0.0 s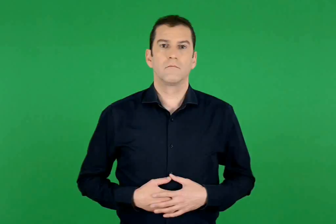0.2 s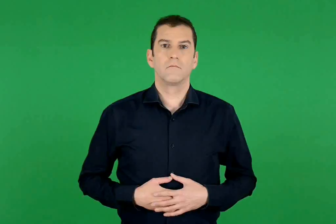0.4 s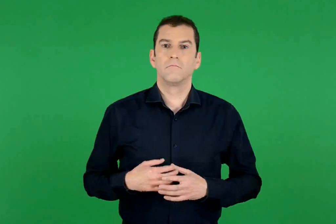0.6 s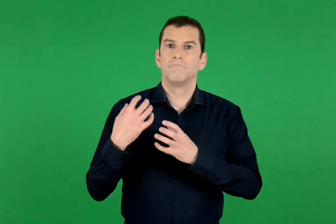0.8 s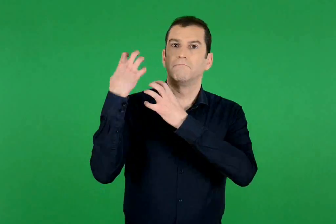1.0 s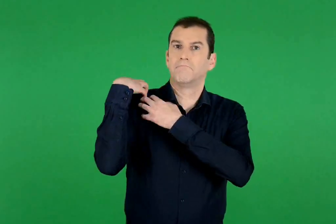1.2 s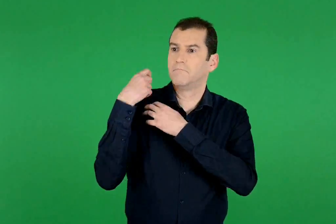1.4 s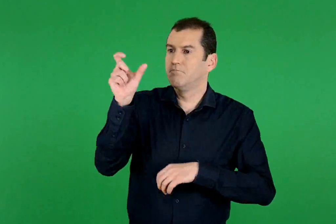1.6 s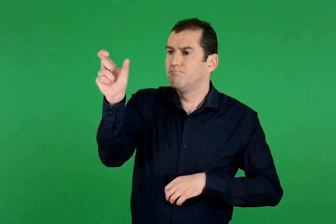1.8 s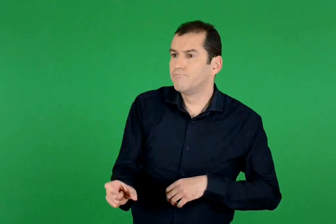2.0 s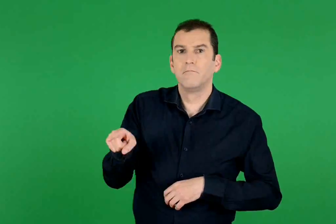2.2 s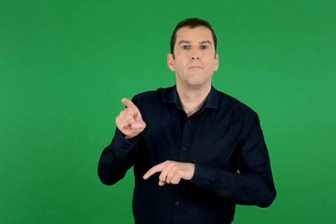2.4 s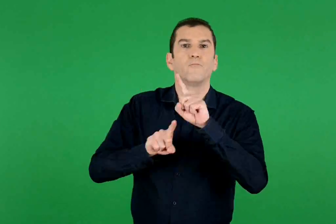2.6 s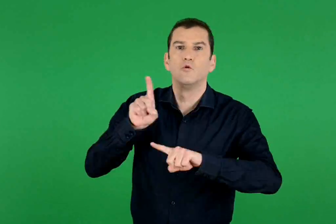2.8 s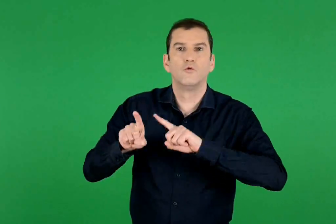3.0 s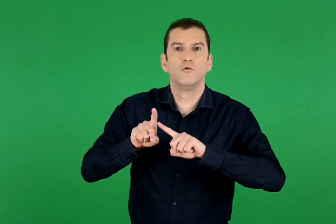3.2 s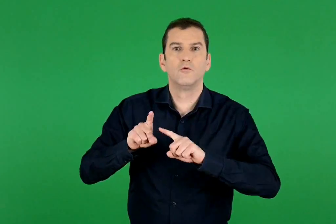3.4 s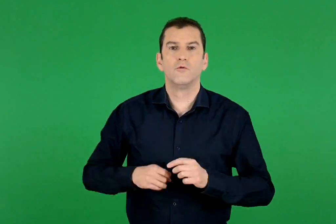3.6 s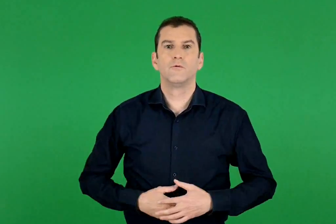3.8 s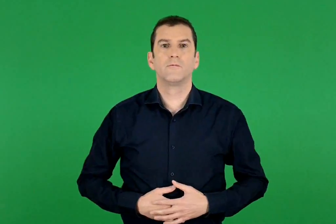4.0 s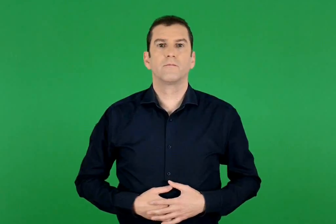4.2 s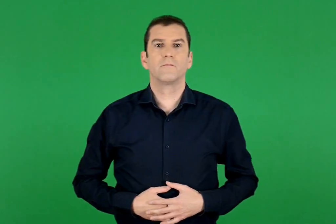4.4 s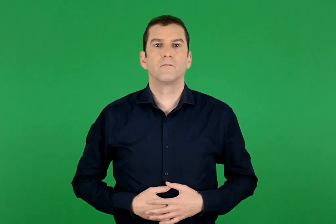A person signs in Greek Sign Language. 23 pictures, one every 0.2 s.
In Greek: ποιος είναι αρμόδιος ;
